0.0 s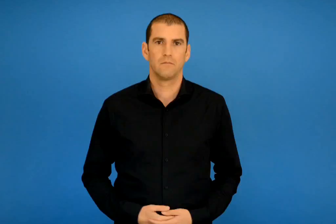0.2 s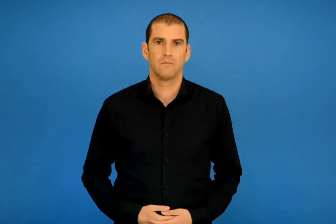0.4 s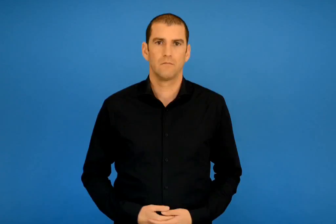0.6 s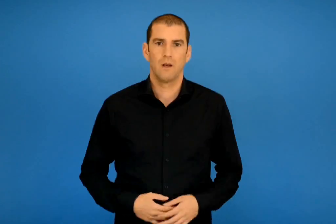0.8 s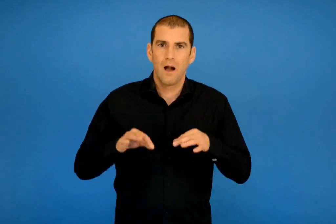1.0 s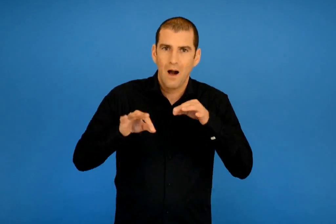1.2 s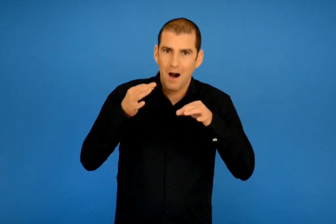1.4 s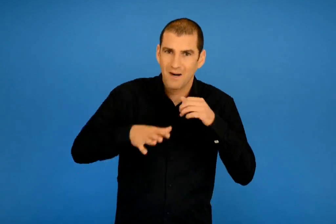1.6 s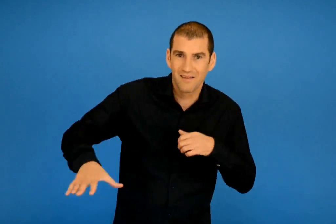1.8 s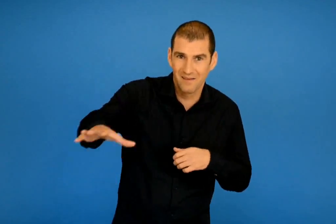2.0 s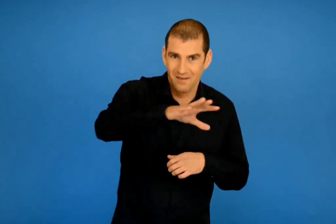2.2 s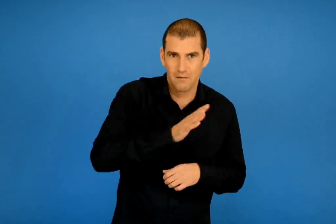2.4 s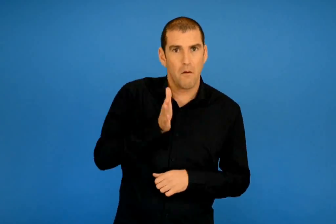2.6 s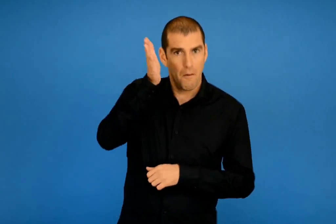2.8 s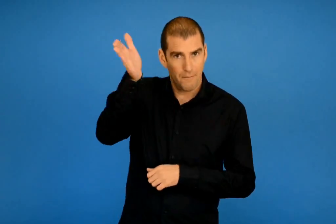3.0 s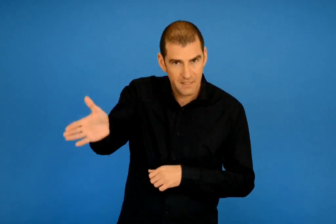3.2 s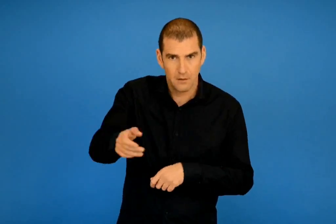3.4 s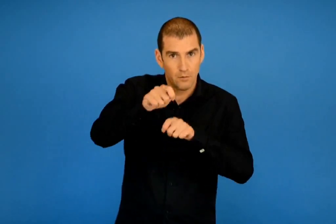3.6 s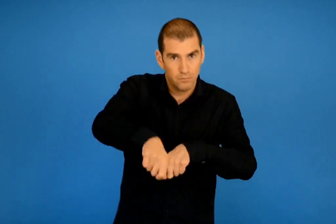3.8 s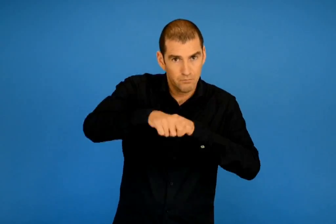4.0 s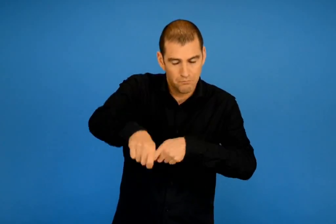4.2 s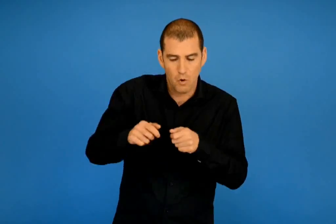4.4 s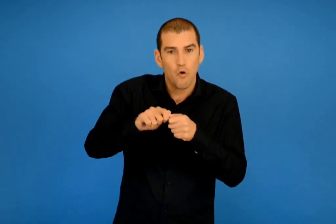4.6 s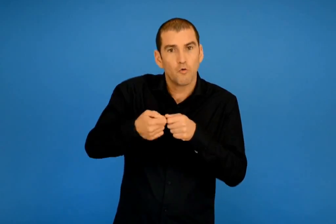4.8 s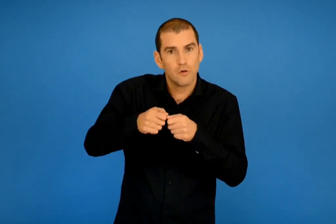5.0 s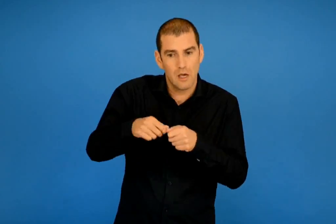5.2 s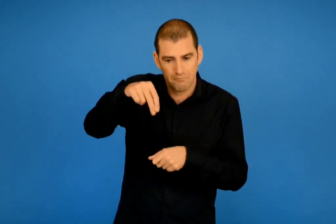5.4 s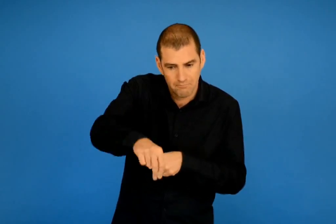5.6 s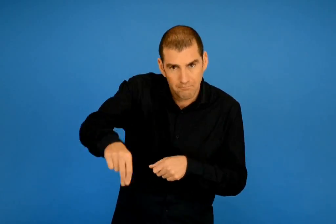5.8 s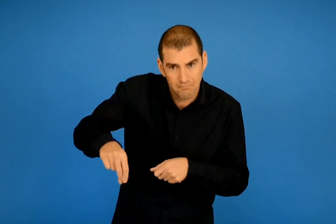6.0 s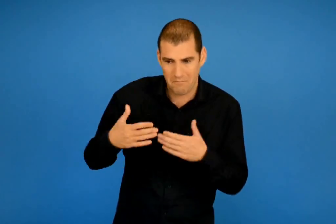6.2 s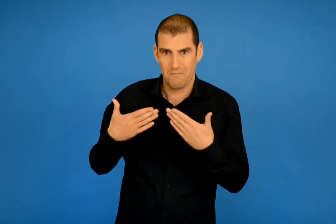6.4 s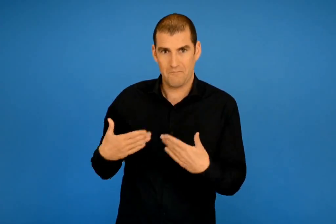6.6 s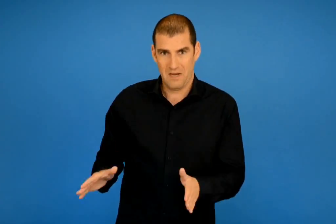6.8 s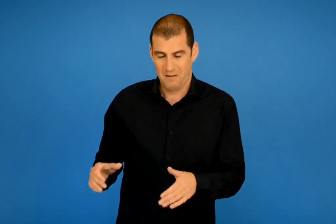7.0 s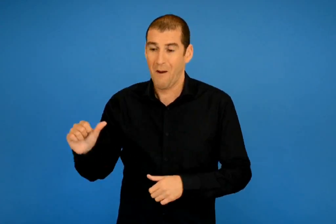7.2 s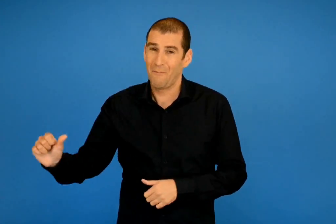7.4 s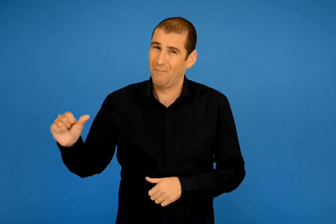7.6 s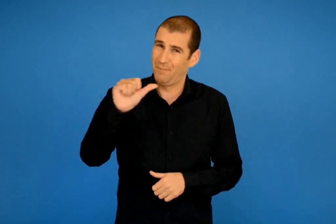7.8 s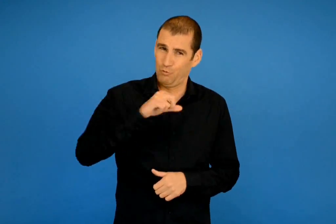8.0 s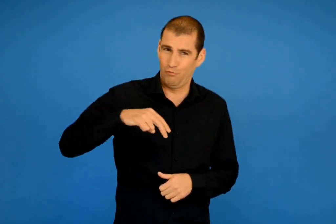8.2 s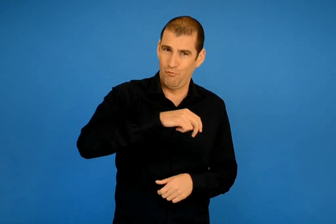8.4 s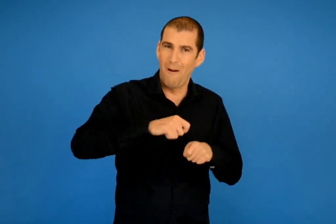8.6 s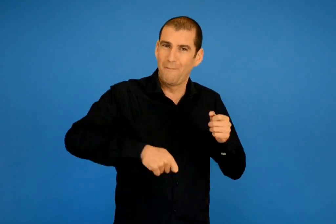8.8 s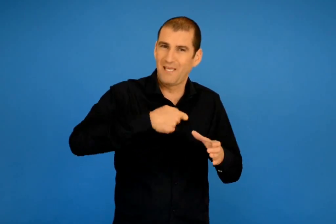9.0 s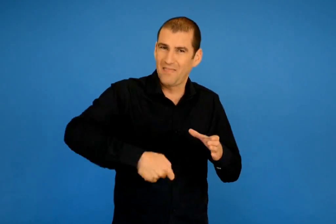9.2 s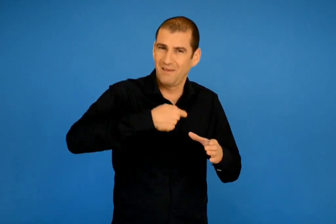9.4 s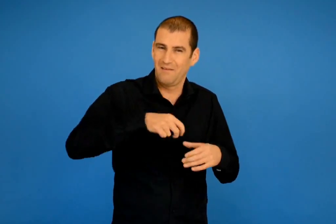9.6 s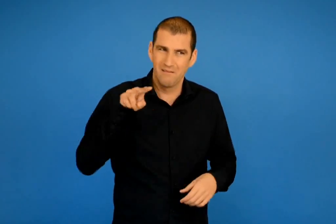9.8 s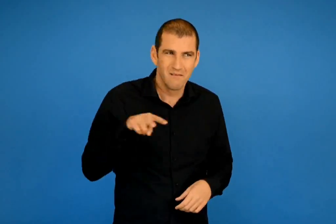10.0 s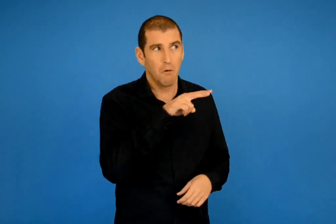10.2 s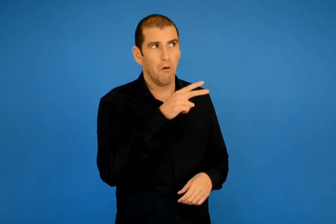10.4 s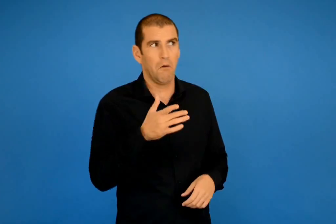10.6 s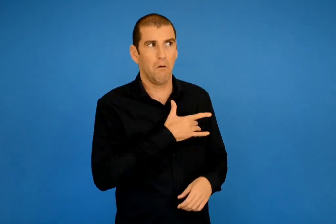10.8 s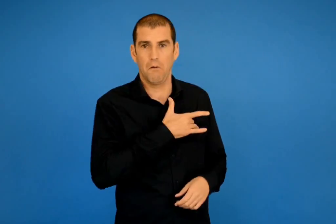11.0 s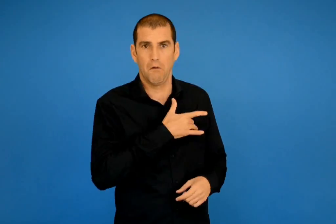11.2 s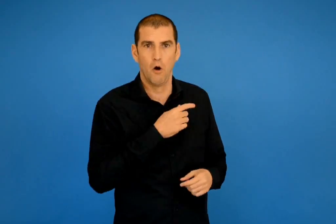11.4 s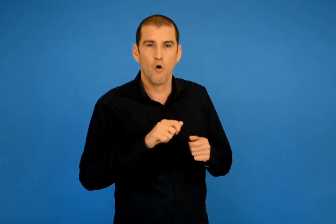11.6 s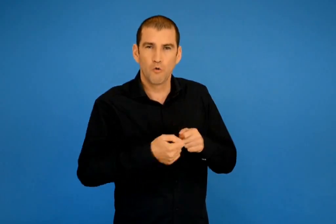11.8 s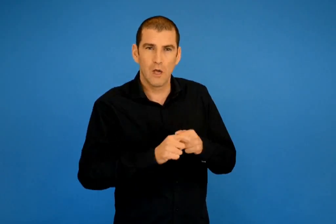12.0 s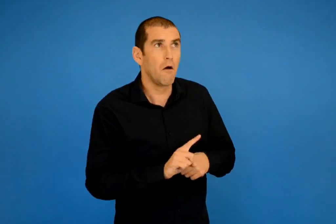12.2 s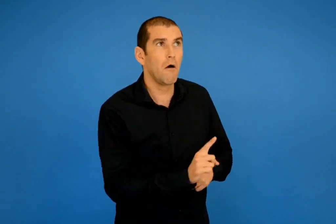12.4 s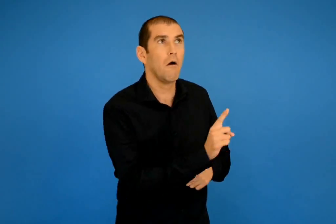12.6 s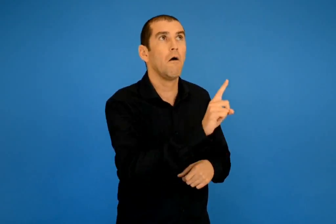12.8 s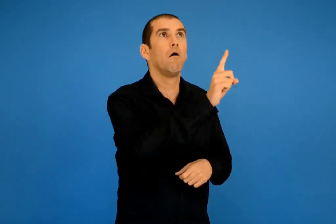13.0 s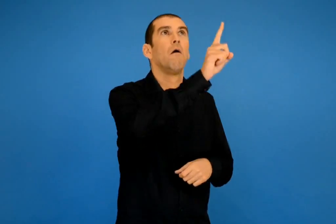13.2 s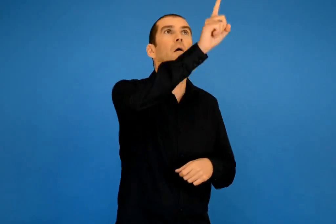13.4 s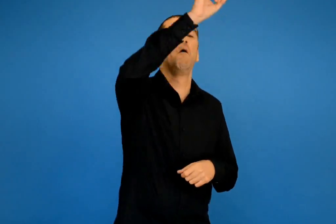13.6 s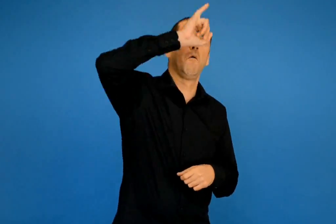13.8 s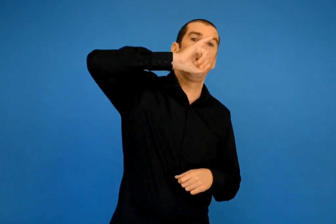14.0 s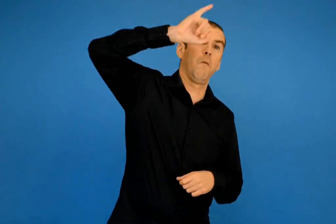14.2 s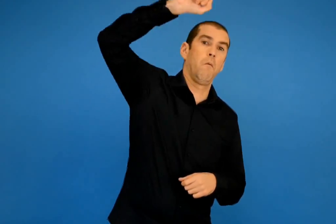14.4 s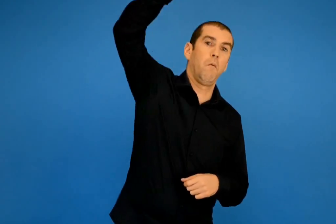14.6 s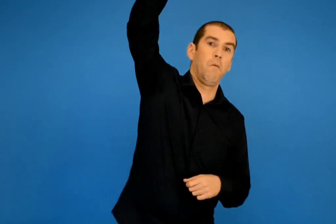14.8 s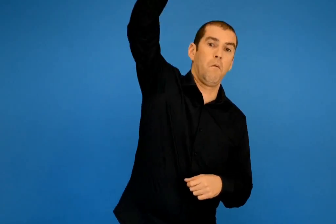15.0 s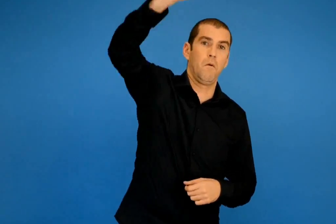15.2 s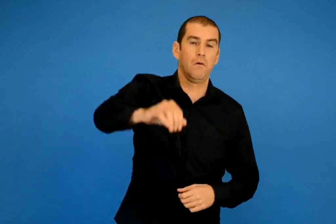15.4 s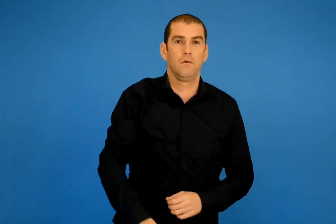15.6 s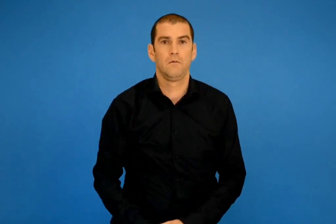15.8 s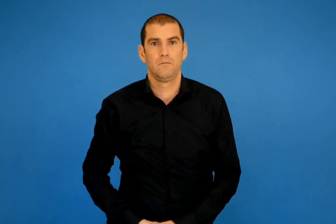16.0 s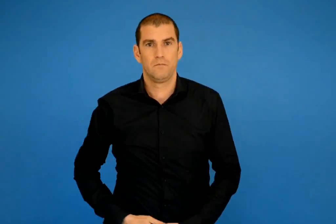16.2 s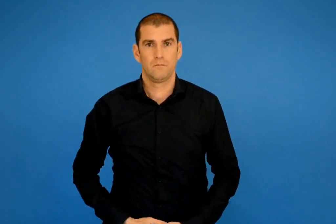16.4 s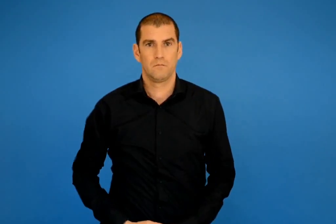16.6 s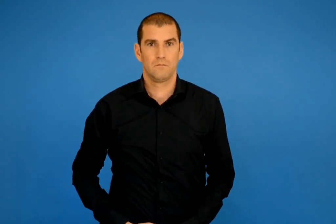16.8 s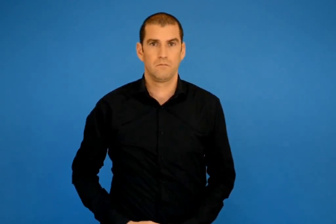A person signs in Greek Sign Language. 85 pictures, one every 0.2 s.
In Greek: πάει σκάβει το αμπέλι του φυτεύει τα κουκιά και γυρίζοντας τι να δει ; να δει μια κουκιά που να φτάνει μέχρι τον ουρανό
